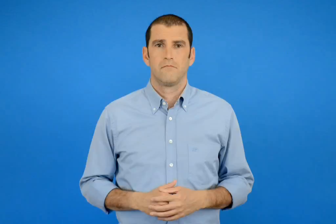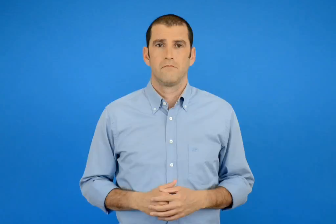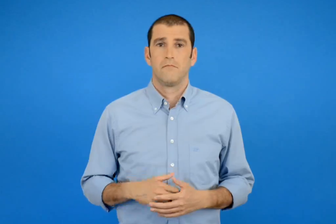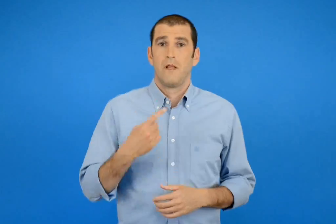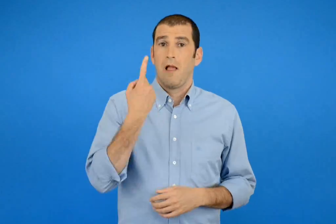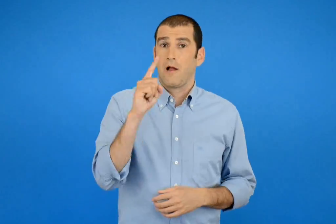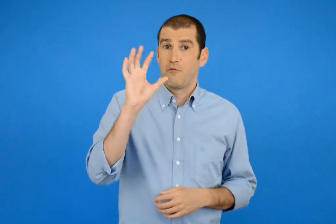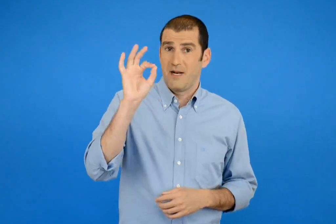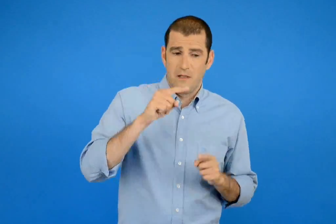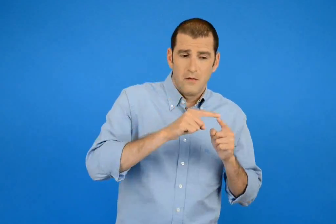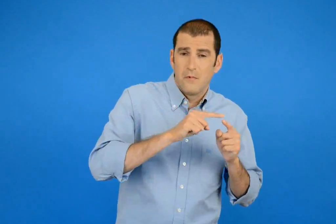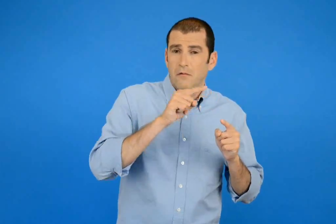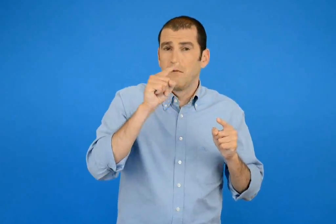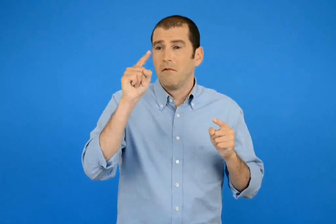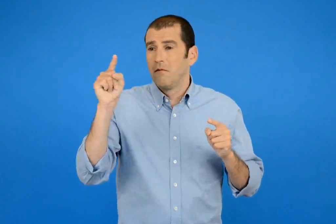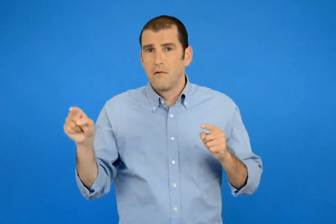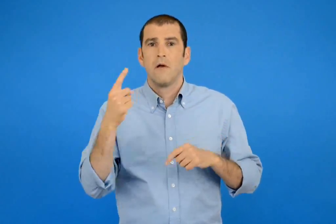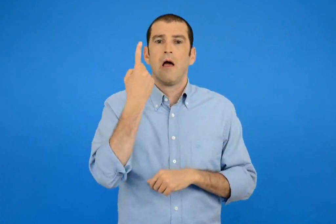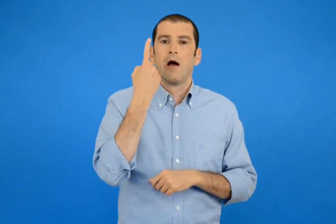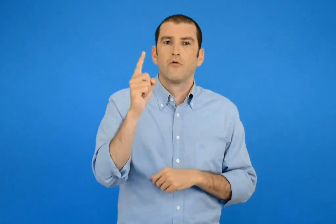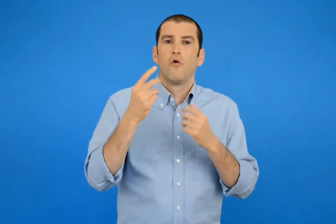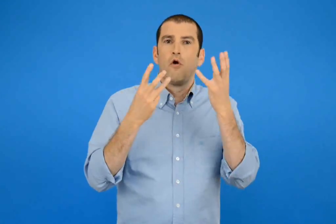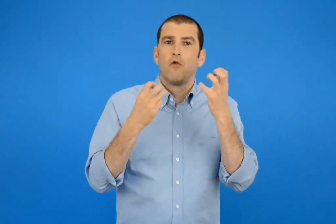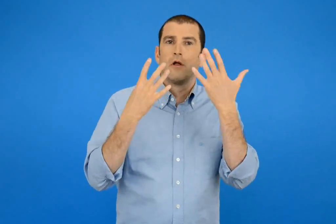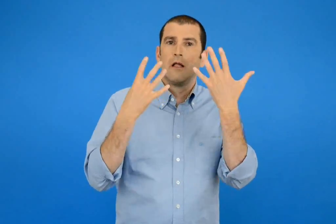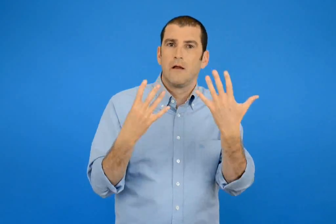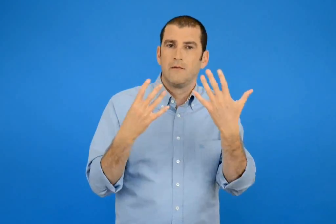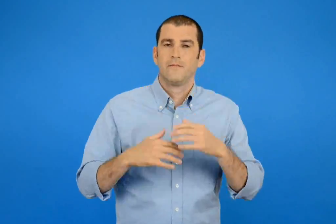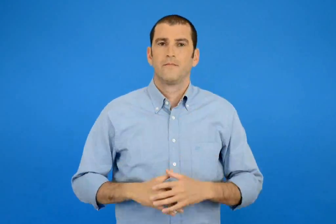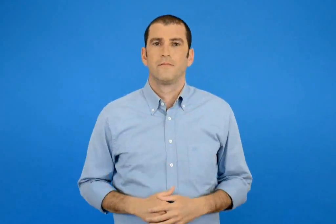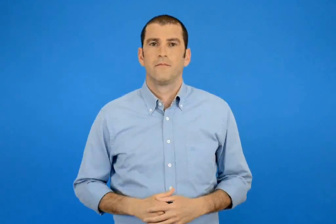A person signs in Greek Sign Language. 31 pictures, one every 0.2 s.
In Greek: από το 150 μέχρι να φτάσω στο 189 ;
